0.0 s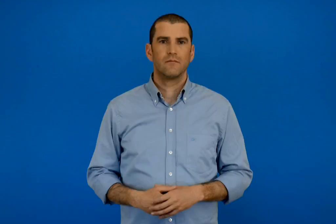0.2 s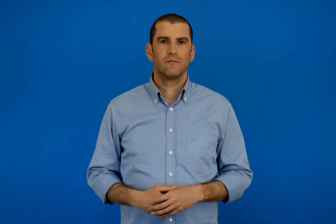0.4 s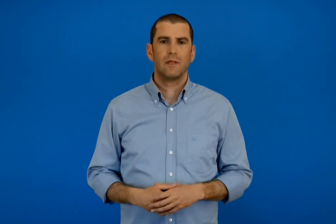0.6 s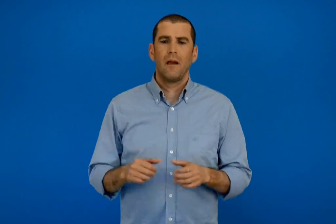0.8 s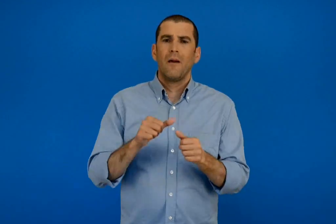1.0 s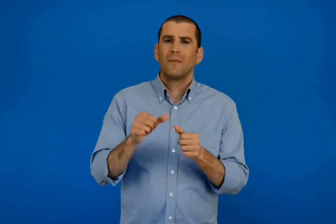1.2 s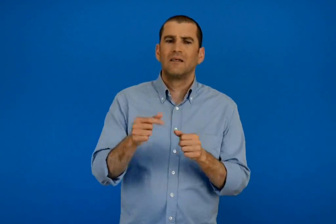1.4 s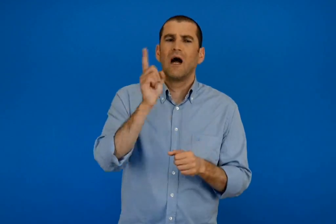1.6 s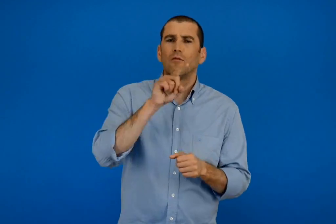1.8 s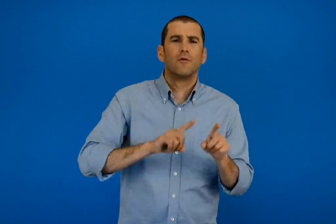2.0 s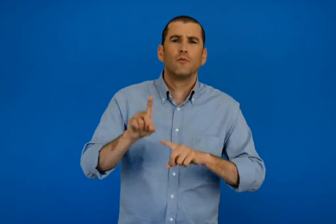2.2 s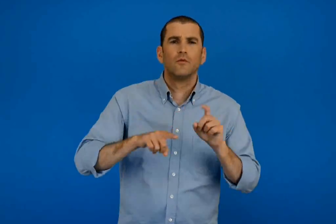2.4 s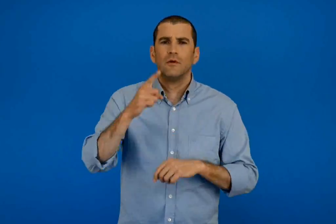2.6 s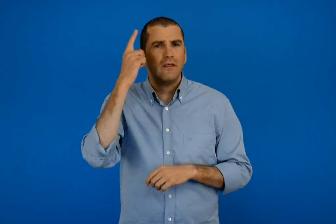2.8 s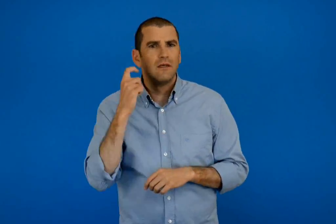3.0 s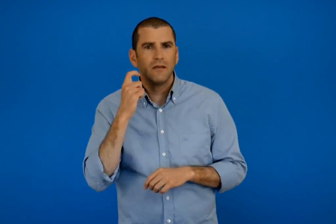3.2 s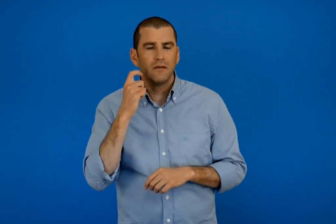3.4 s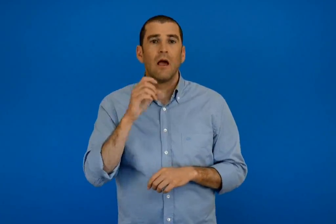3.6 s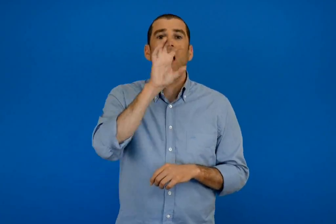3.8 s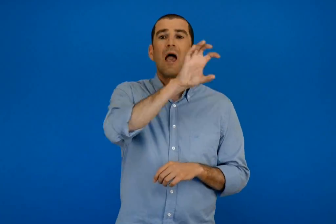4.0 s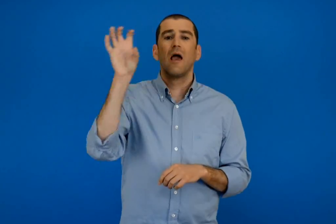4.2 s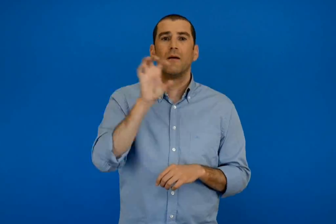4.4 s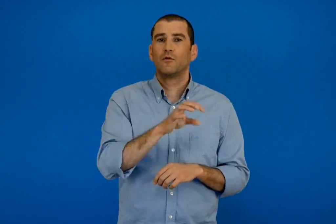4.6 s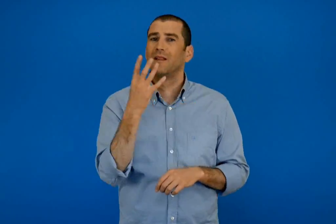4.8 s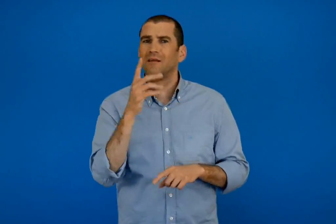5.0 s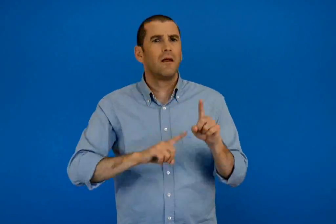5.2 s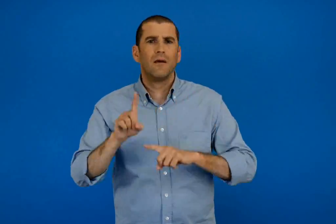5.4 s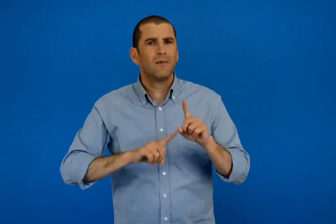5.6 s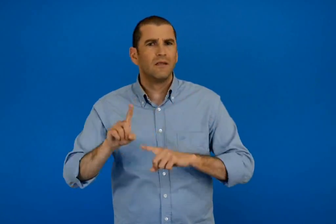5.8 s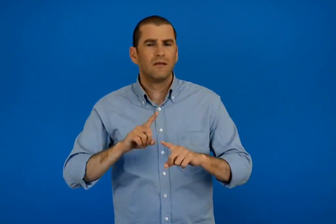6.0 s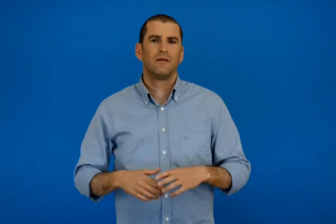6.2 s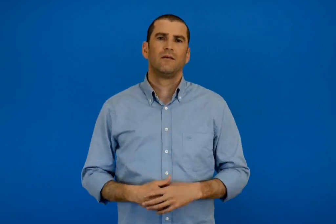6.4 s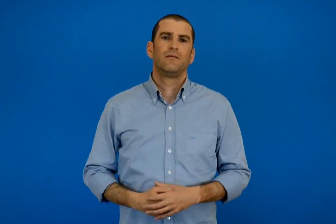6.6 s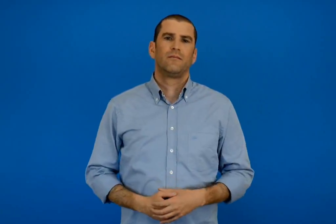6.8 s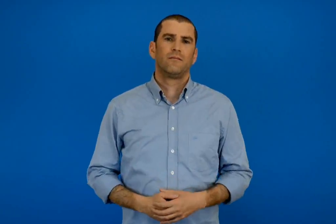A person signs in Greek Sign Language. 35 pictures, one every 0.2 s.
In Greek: ποιους άλλους μήνες γνωρίζεις ; ποιες είναι οι τέσσερις εποχές ;
